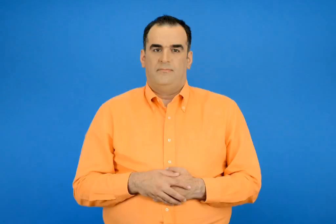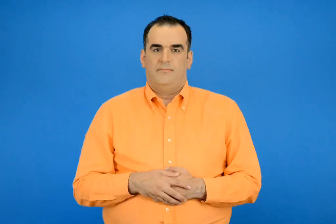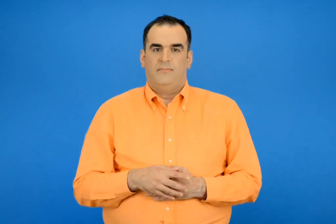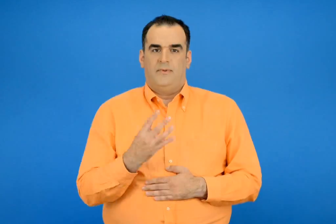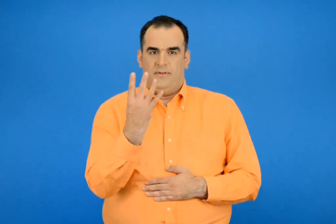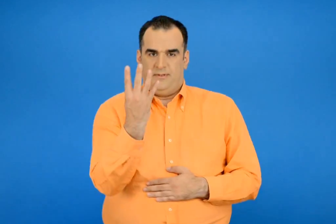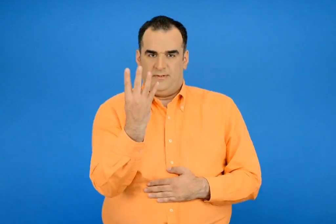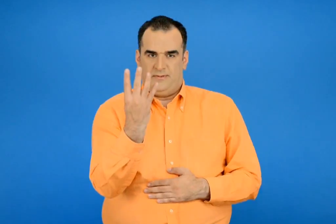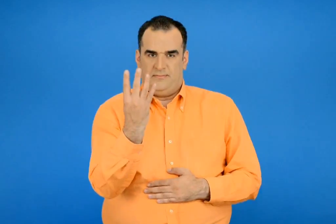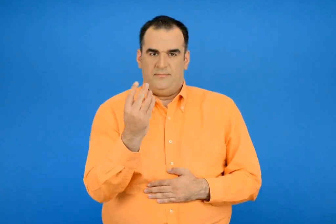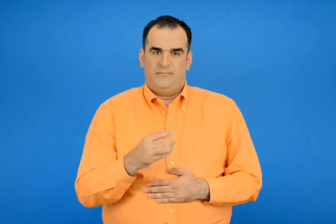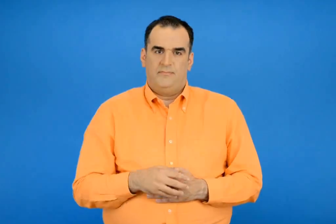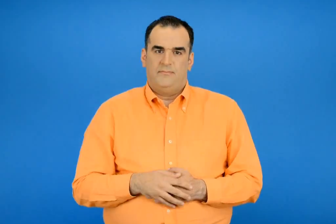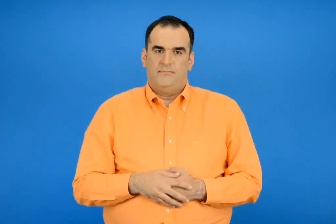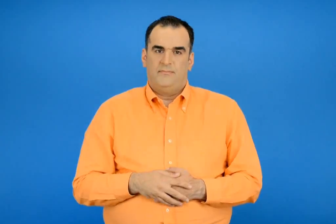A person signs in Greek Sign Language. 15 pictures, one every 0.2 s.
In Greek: το 4
